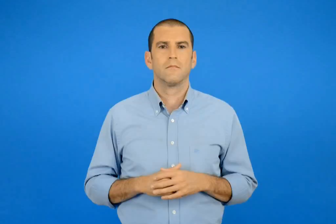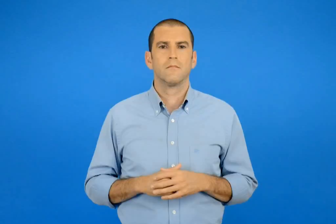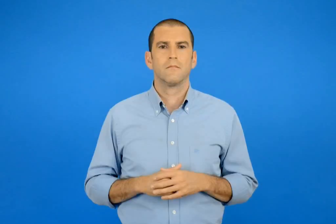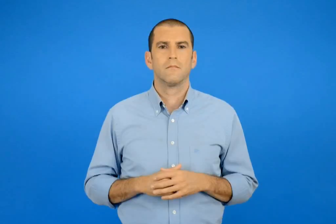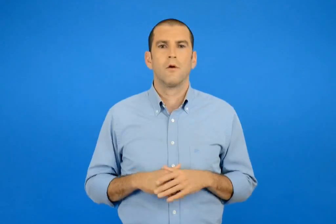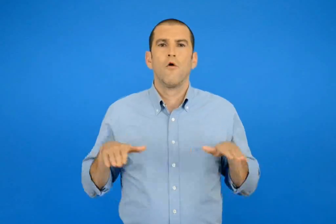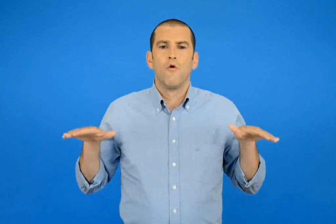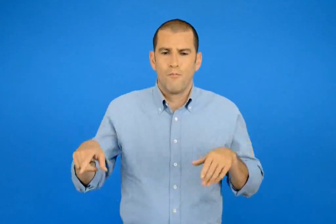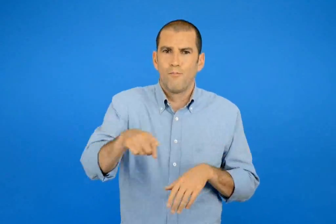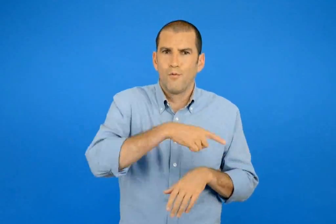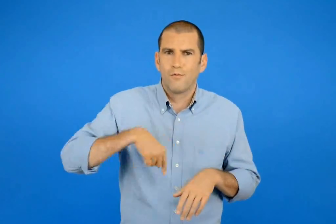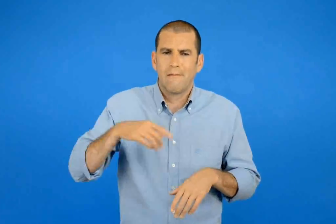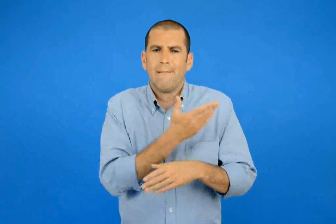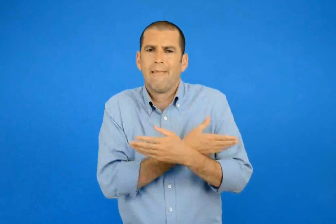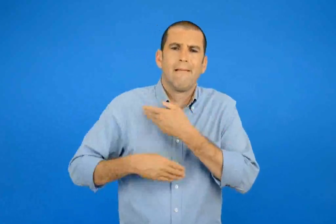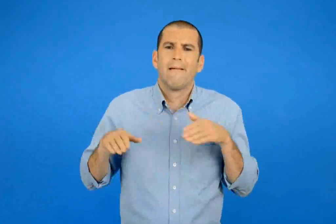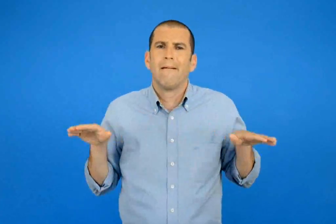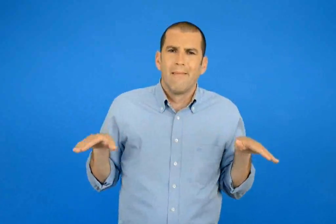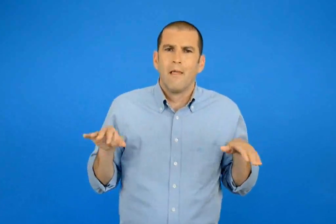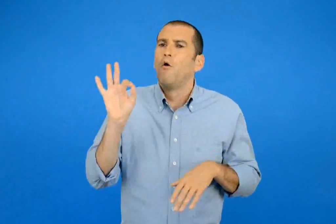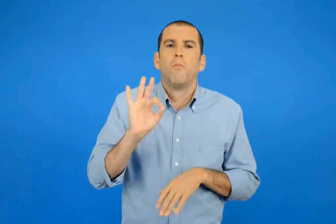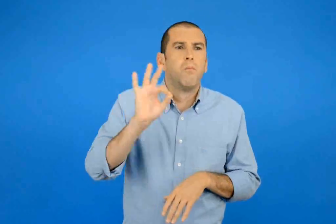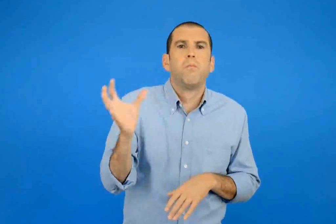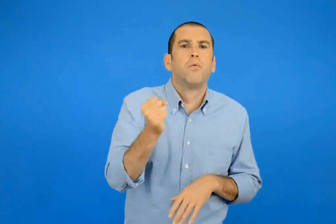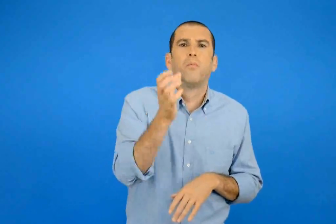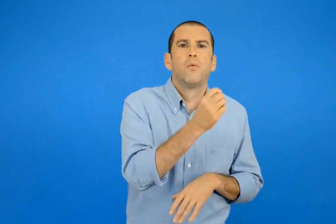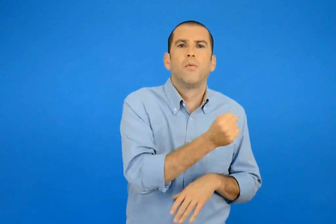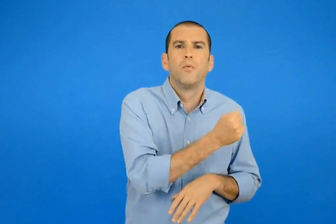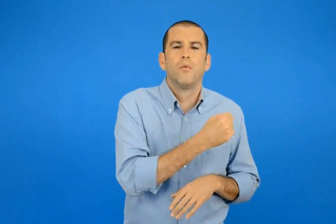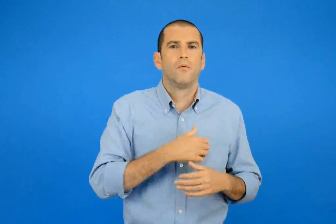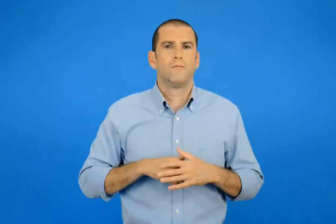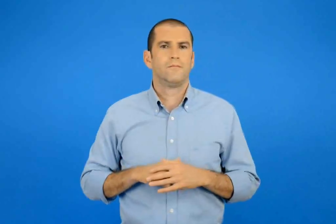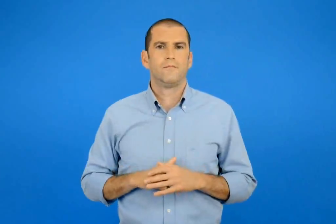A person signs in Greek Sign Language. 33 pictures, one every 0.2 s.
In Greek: που βρέθηκαν τα πληγωμένα πουλιά ;
